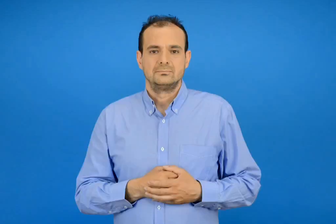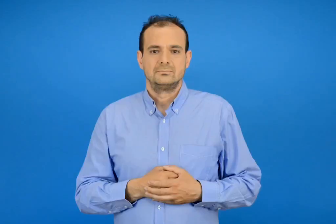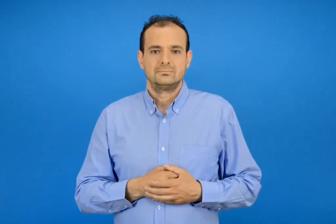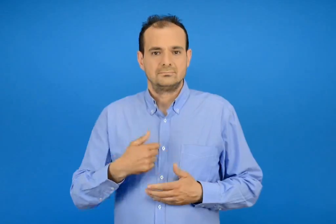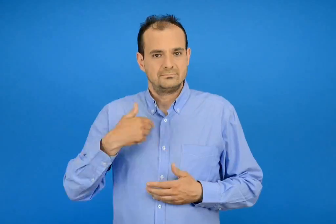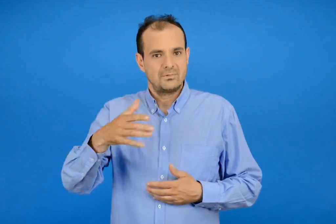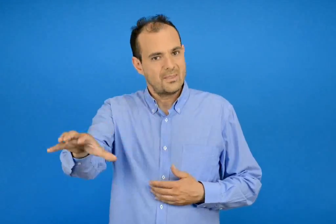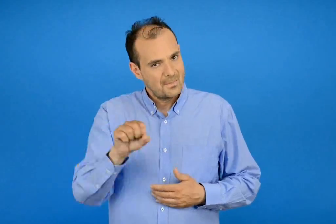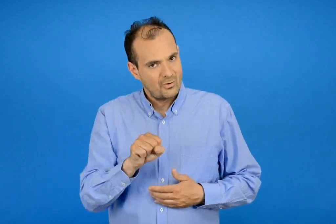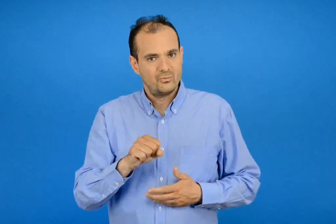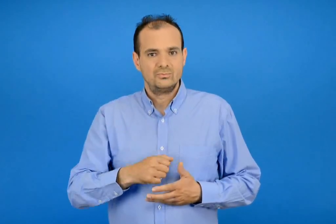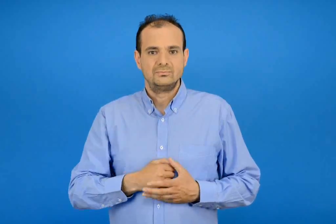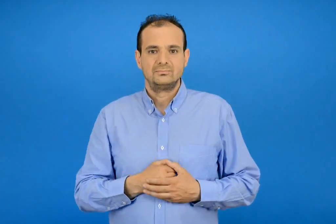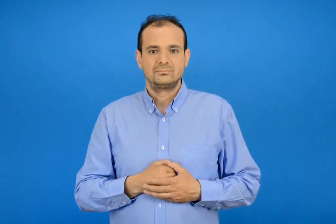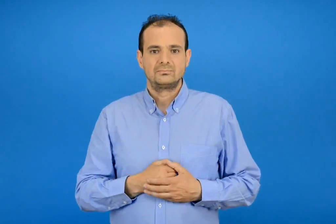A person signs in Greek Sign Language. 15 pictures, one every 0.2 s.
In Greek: θα πάρω
